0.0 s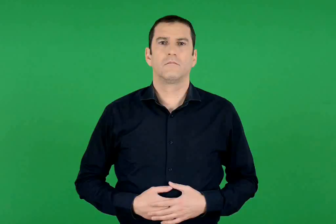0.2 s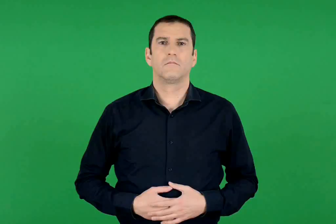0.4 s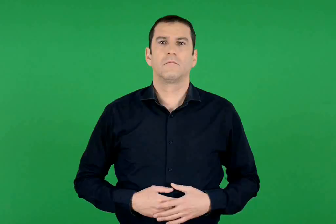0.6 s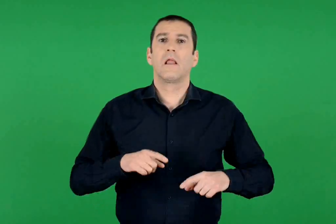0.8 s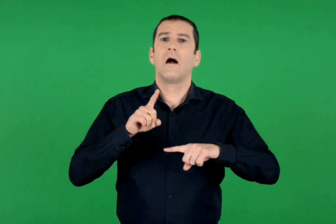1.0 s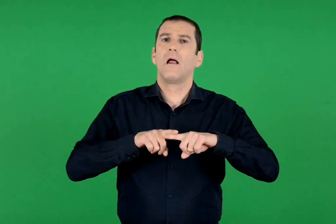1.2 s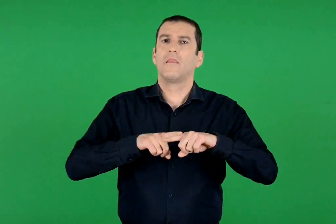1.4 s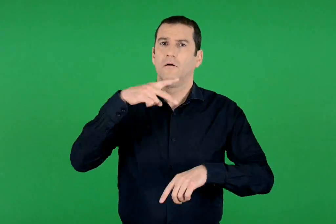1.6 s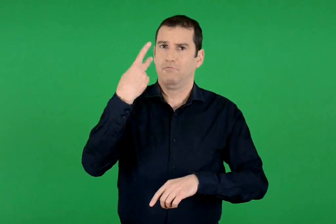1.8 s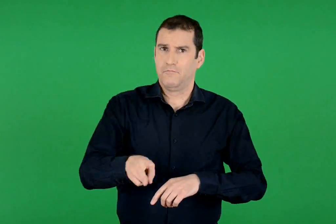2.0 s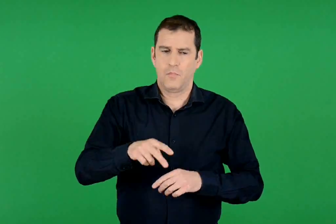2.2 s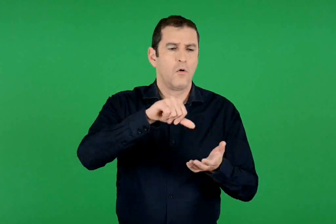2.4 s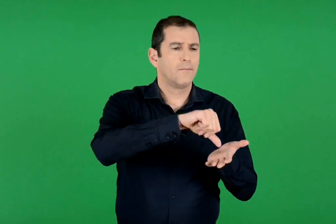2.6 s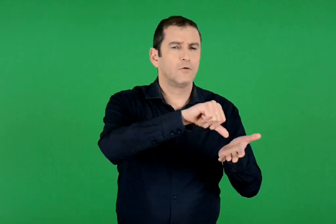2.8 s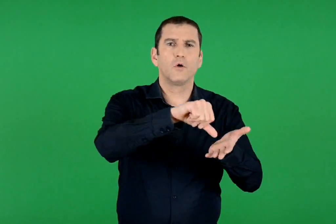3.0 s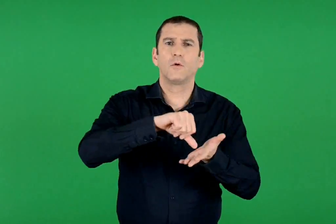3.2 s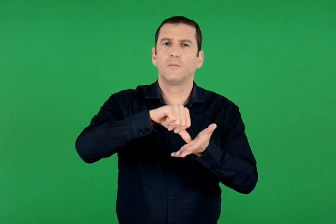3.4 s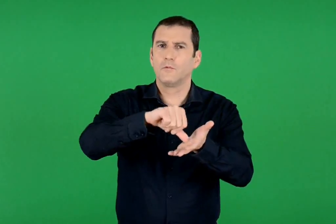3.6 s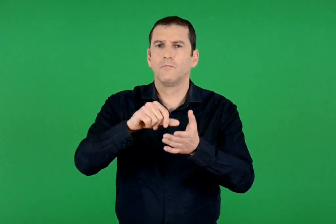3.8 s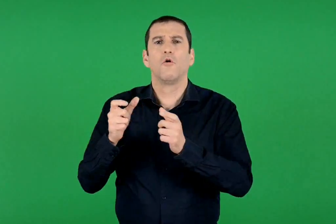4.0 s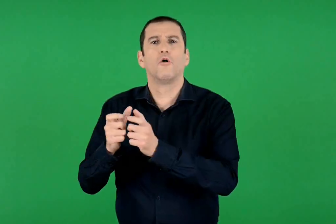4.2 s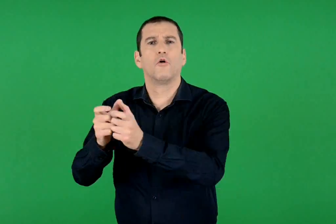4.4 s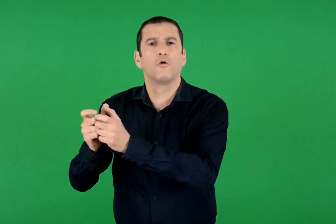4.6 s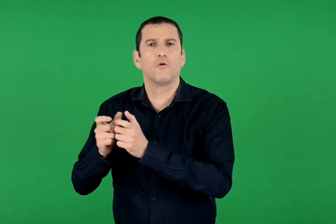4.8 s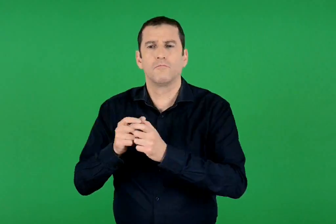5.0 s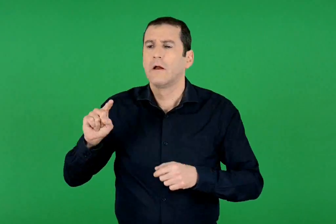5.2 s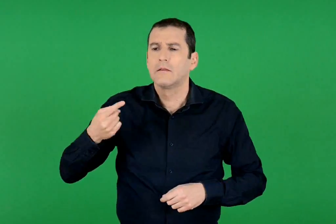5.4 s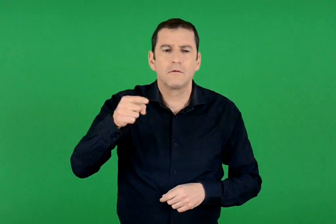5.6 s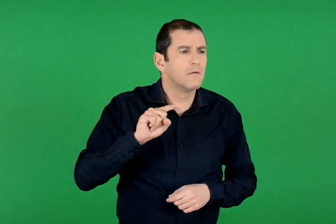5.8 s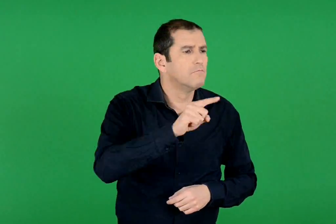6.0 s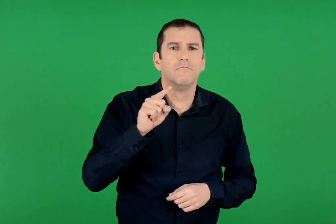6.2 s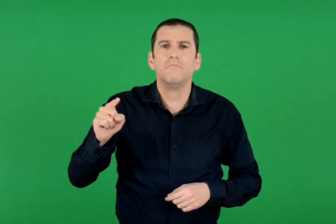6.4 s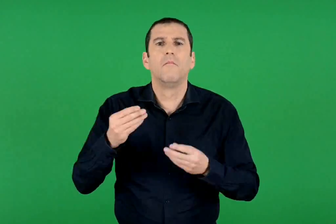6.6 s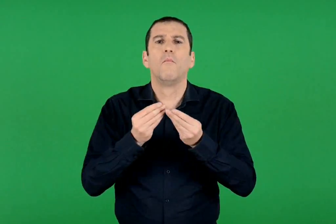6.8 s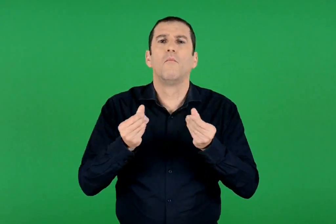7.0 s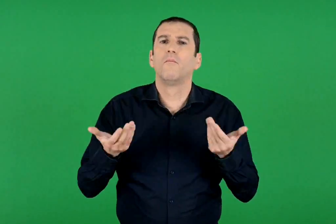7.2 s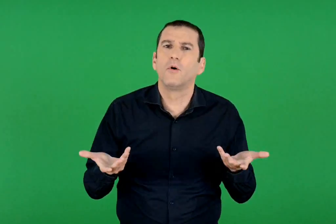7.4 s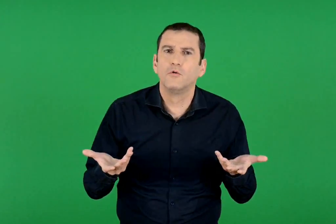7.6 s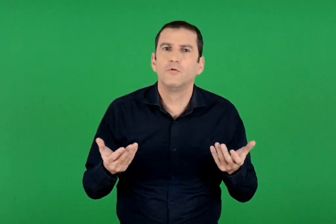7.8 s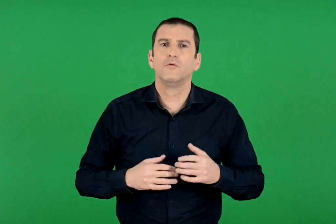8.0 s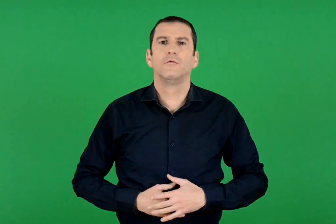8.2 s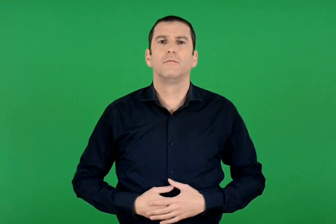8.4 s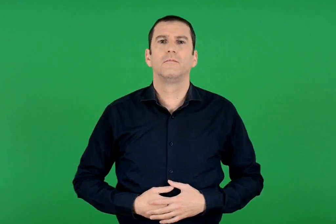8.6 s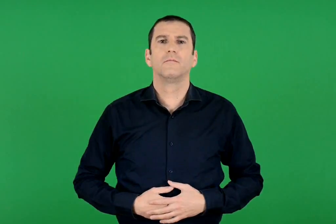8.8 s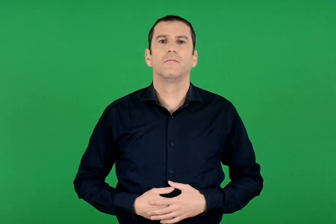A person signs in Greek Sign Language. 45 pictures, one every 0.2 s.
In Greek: πώς ταξιδεύουμε σε πόλεις και χωριά της ελλάδας ;
